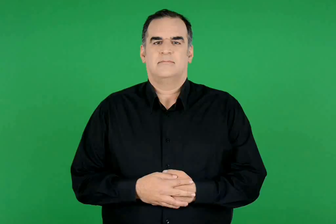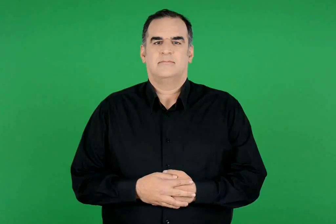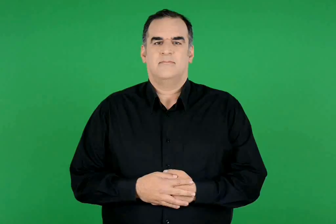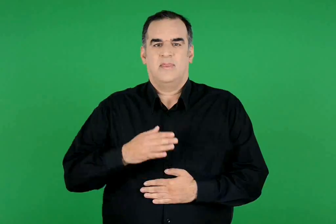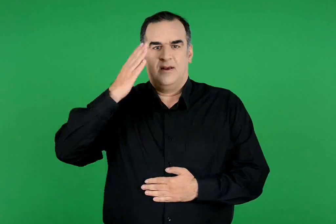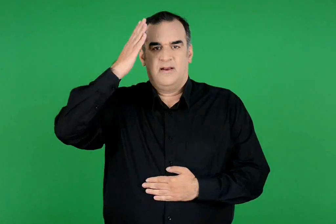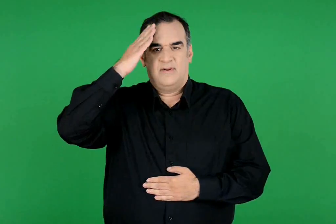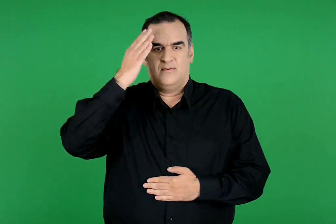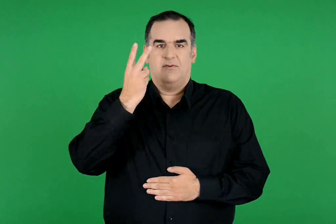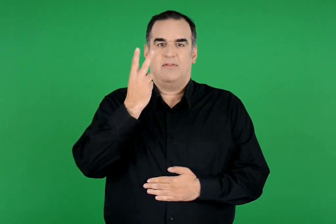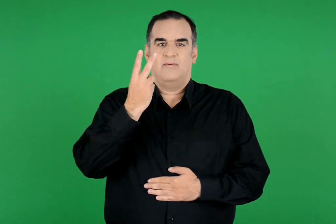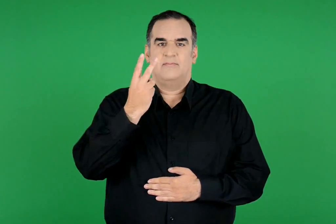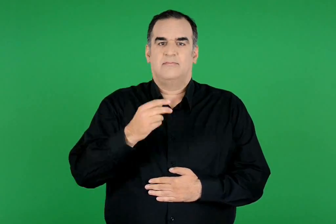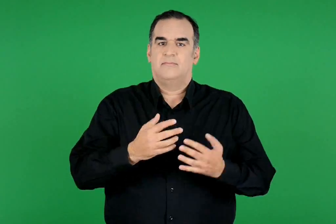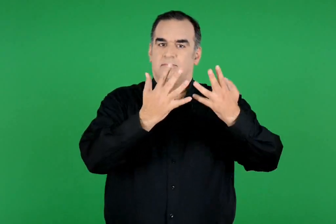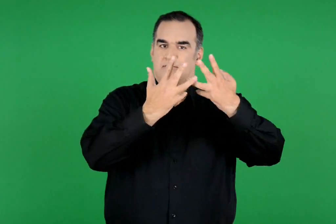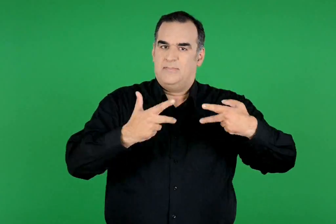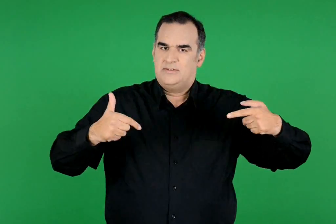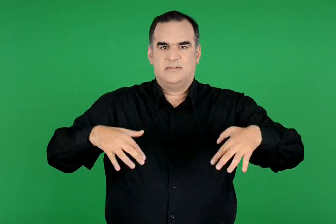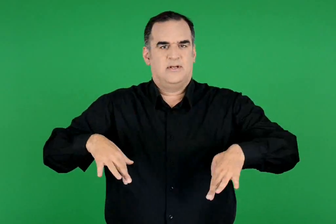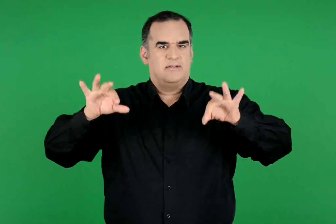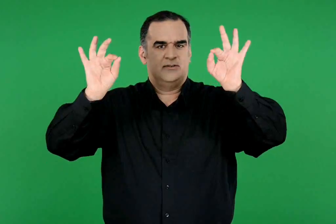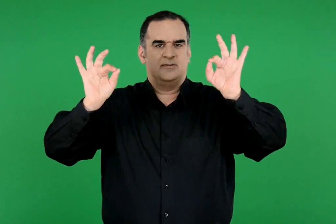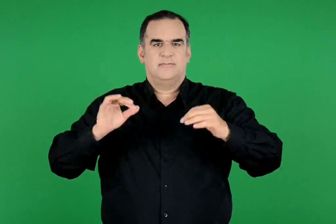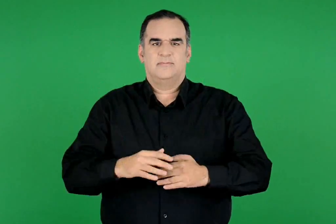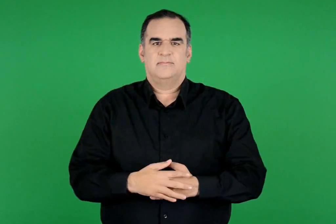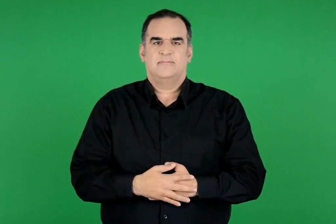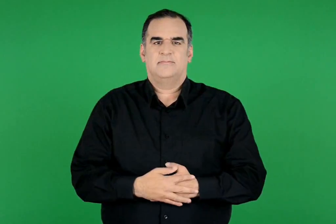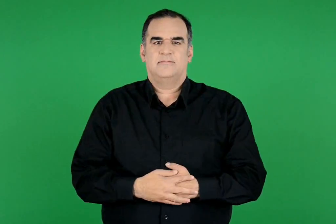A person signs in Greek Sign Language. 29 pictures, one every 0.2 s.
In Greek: κεφάλαιο 2 η παράσταση αρχίζει
